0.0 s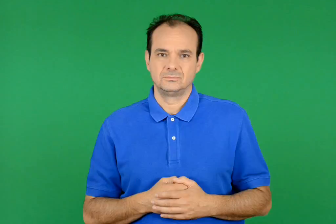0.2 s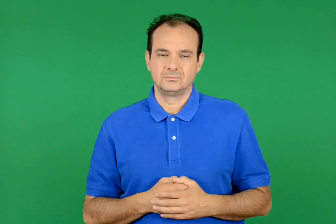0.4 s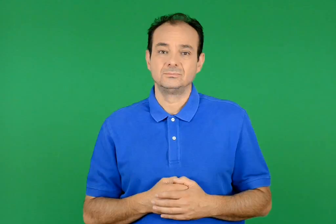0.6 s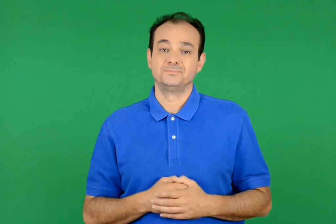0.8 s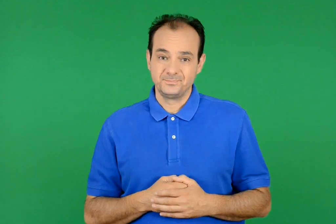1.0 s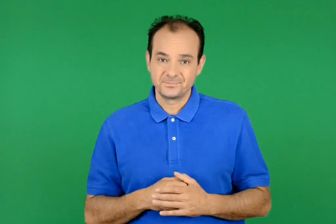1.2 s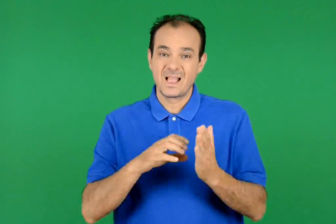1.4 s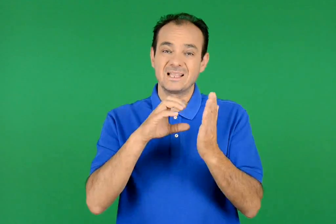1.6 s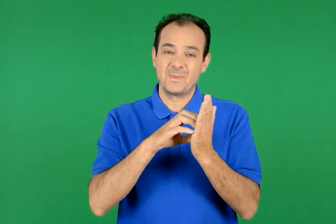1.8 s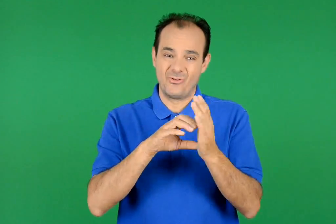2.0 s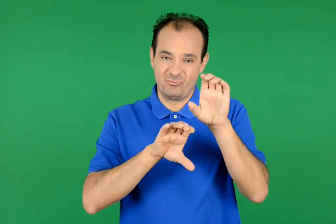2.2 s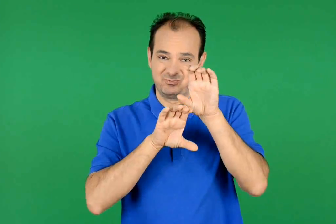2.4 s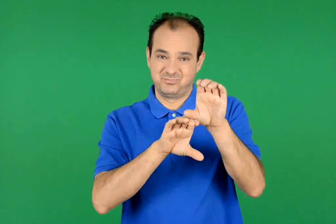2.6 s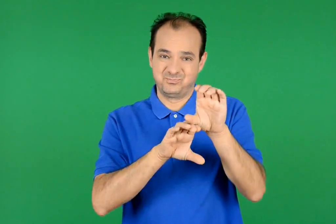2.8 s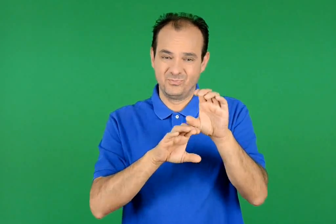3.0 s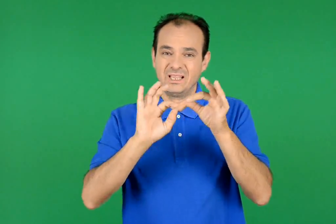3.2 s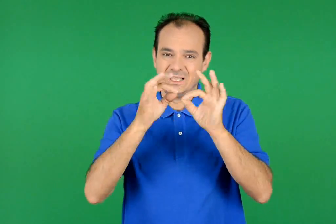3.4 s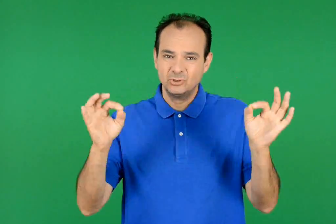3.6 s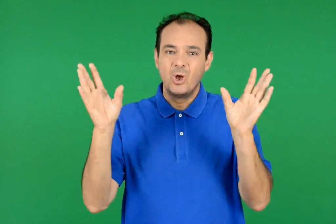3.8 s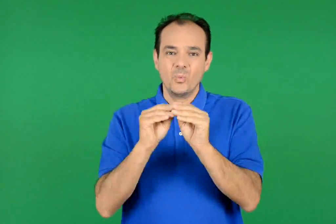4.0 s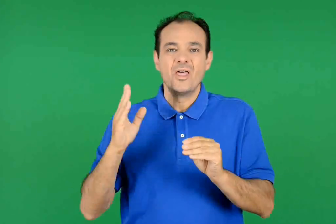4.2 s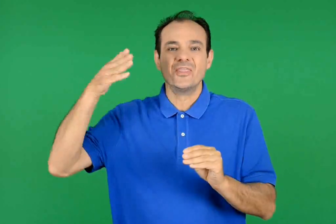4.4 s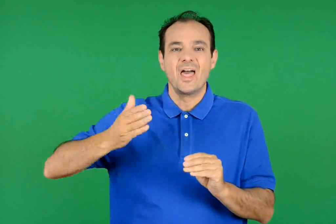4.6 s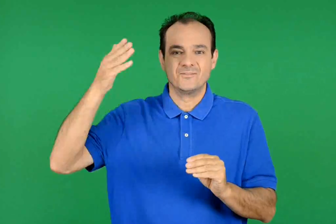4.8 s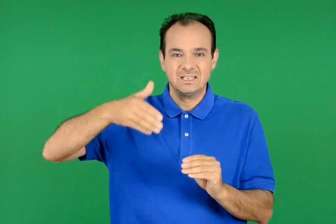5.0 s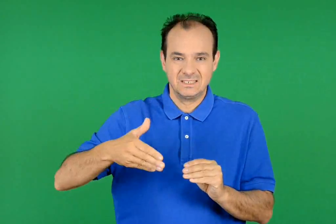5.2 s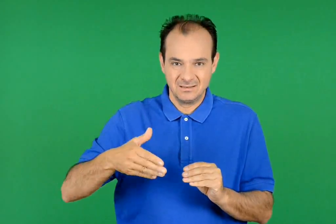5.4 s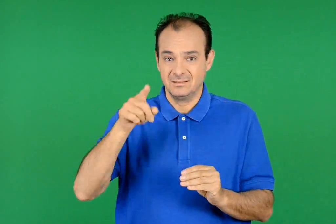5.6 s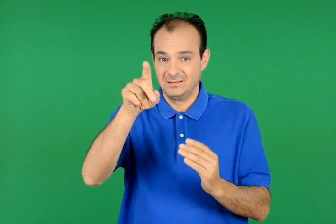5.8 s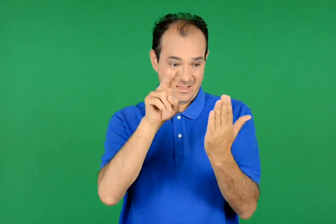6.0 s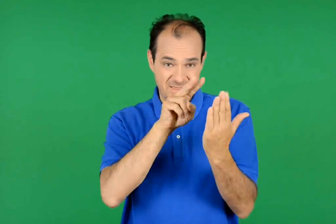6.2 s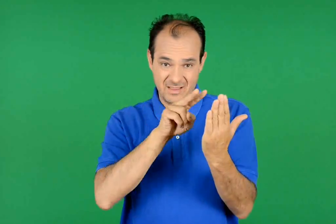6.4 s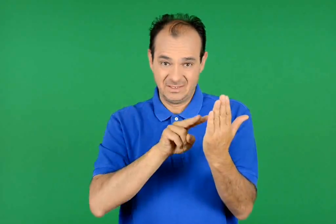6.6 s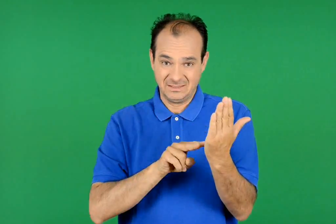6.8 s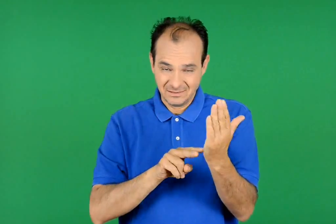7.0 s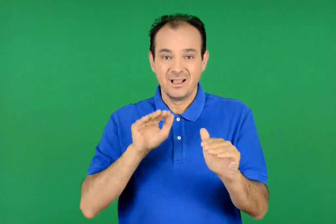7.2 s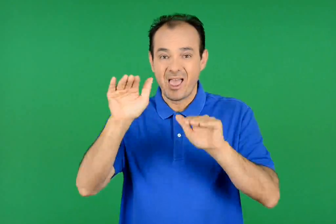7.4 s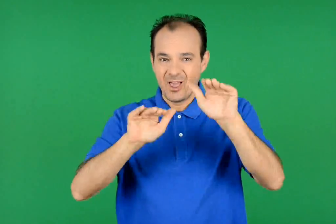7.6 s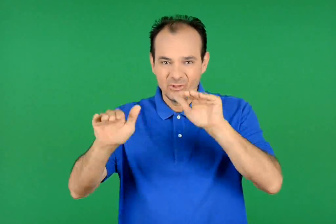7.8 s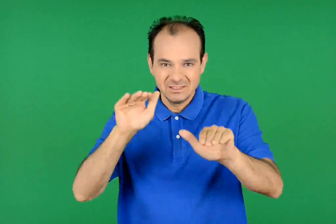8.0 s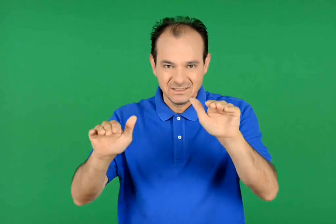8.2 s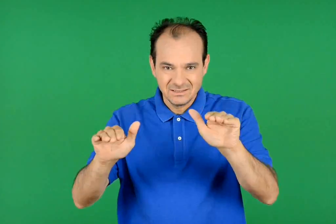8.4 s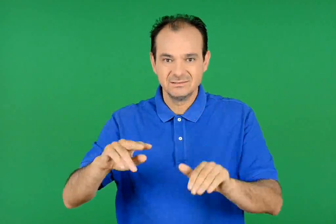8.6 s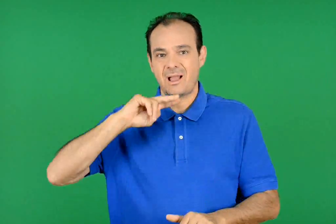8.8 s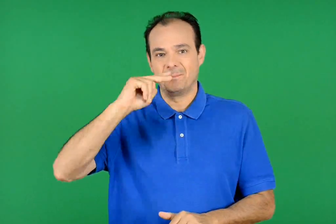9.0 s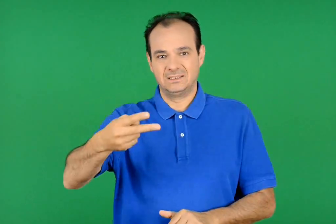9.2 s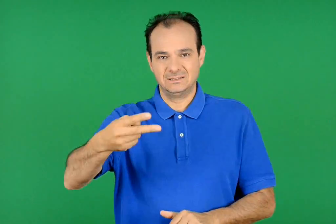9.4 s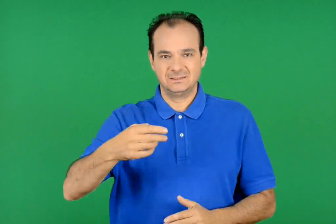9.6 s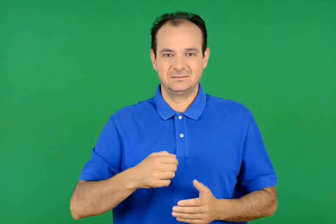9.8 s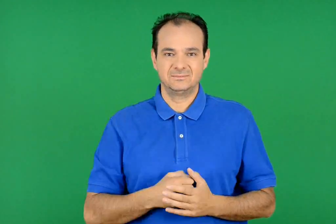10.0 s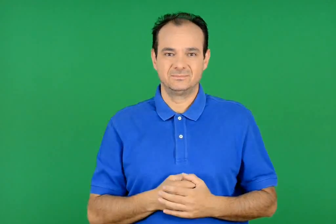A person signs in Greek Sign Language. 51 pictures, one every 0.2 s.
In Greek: διάβασε τις παρακάτω ιστορίες με πρωταγωνιστές τα δελφίνια και απάντησε στις ερωτήσεις
